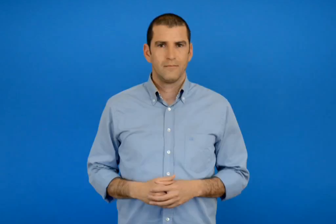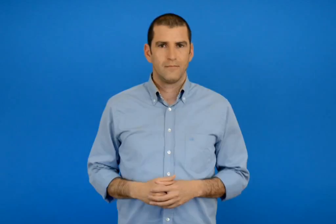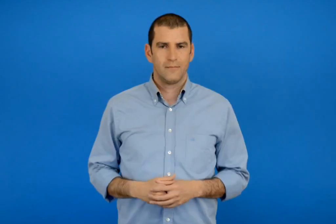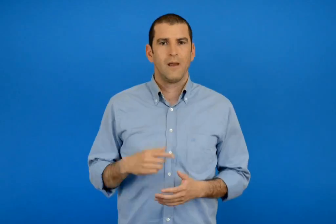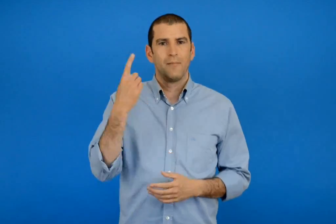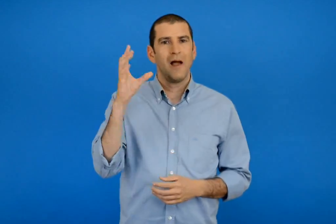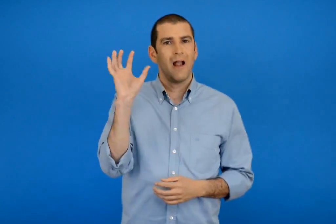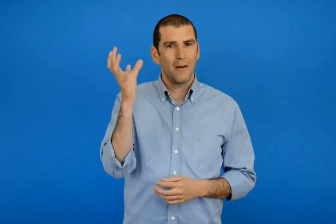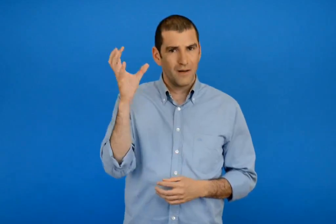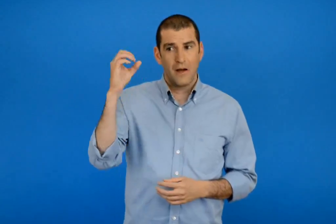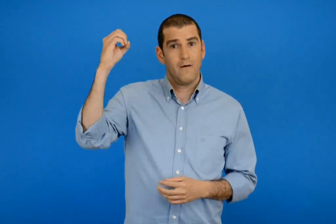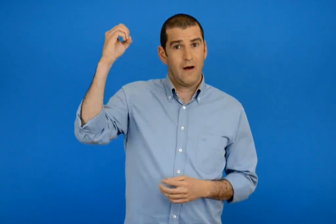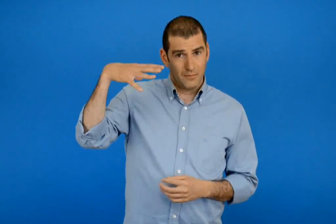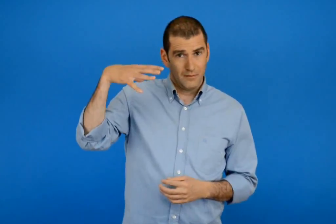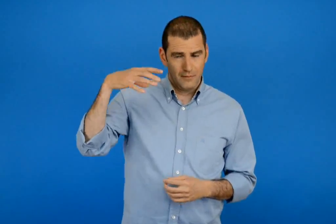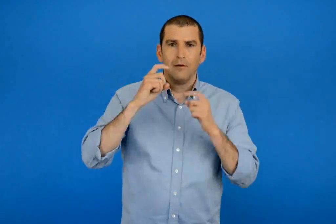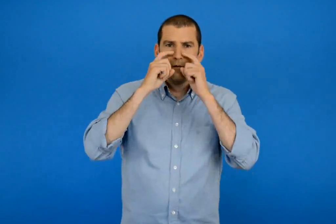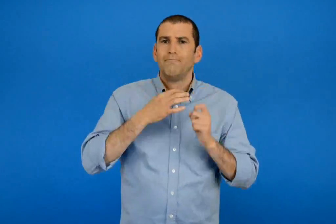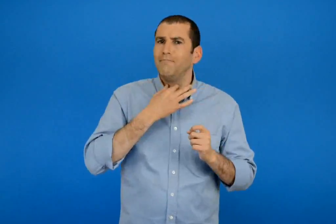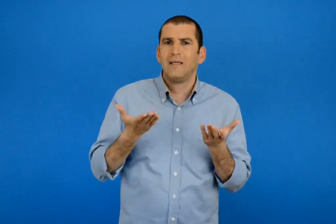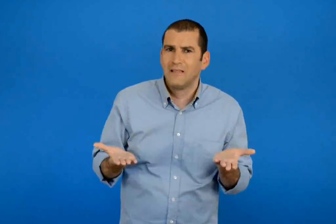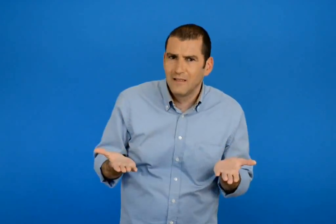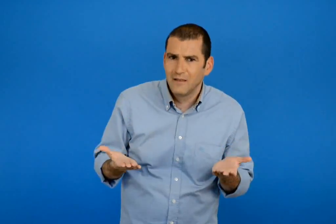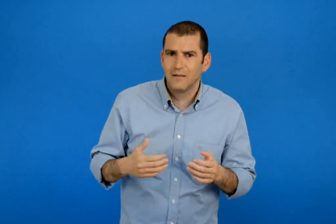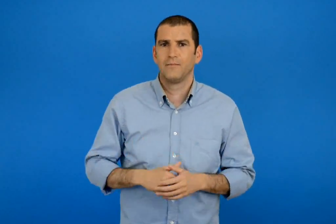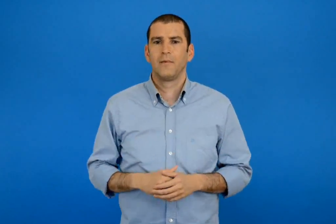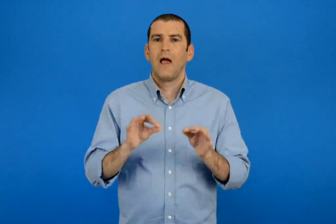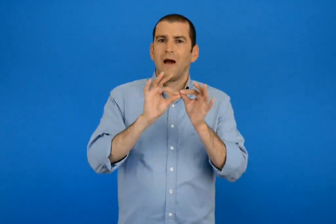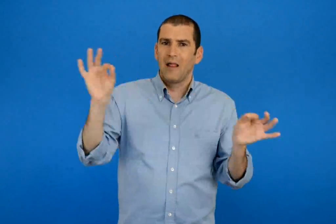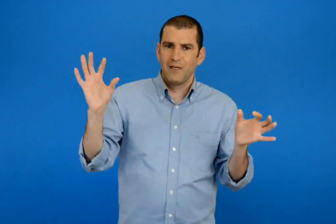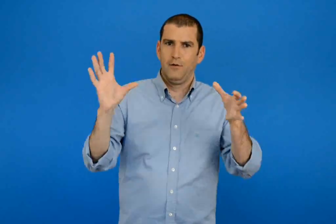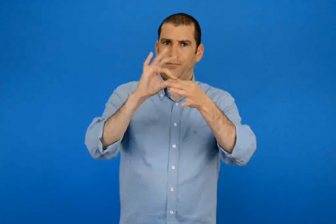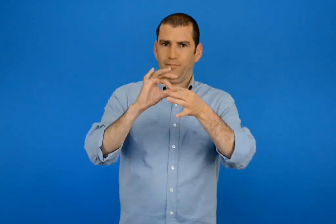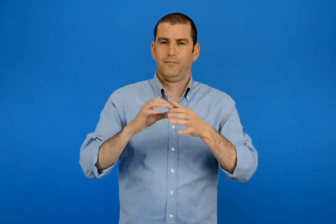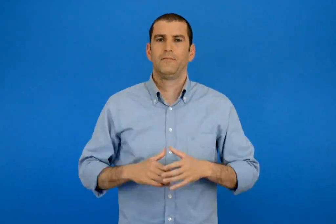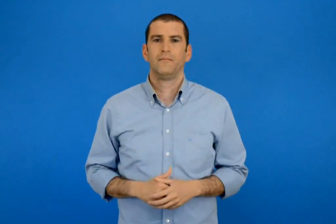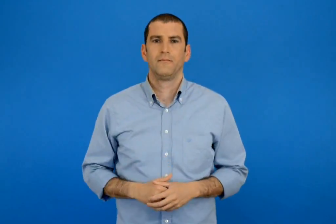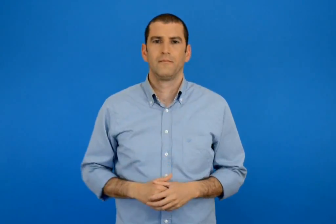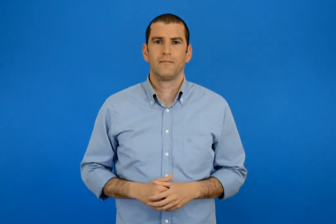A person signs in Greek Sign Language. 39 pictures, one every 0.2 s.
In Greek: τι νομίζουμε ότι χρειάζεται για να ανάψει μια λάμπα ; ενώνουμε με γραμμές
